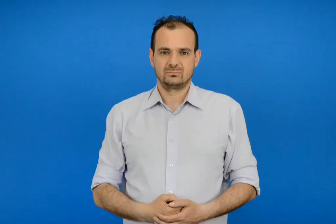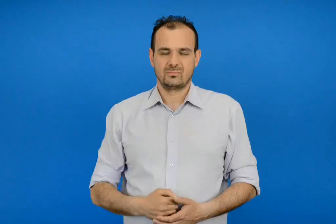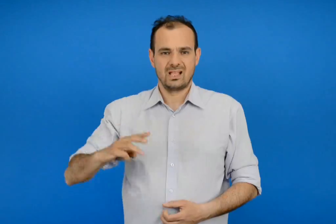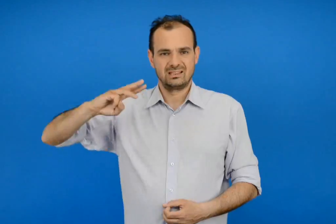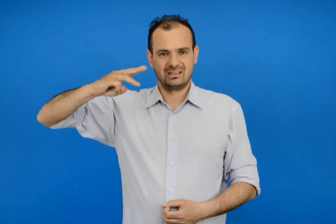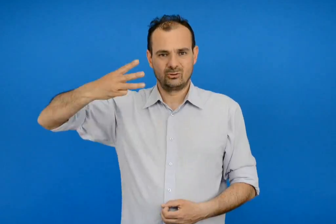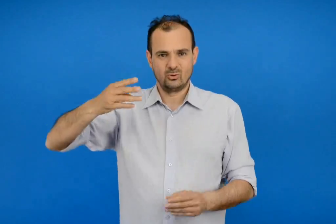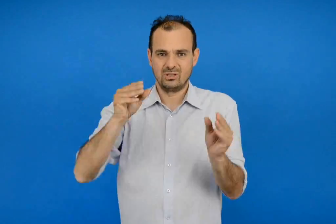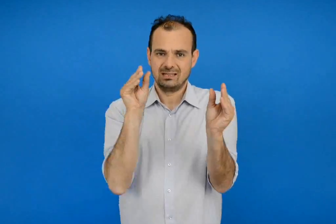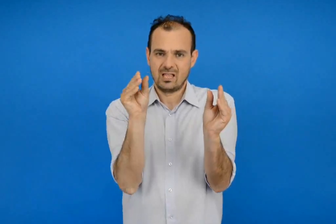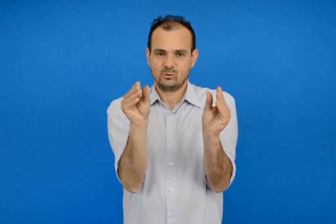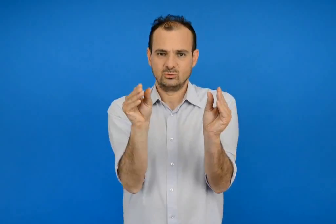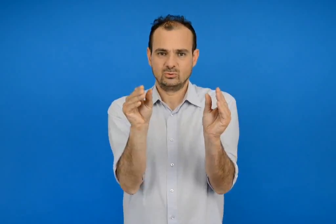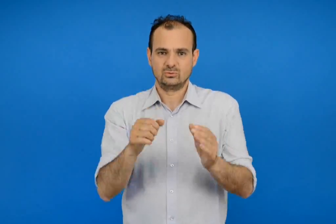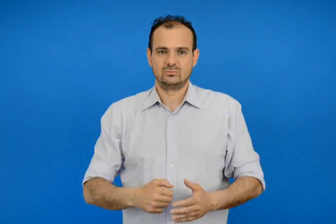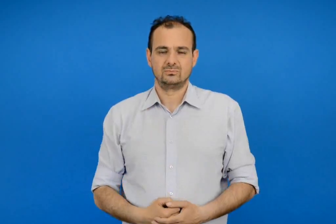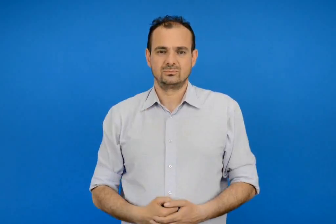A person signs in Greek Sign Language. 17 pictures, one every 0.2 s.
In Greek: γ τεύχος
